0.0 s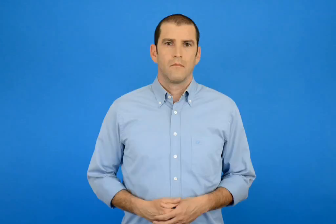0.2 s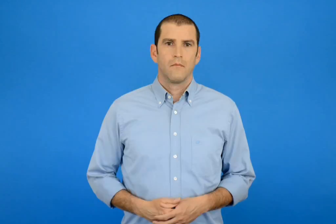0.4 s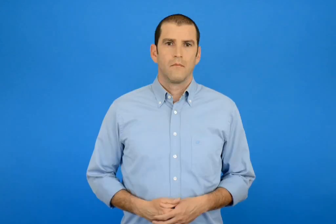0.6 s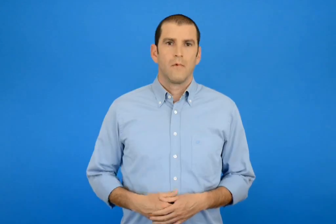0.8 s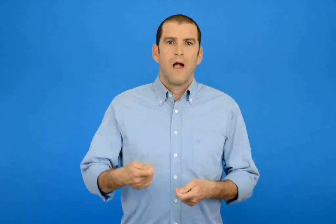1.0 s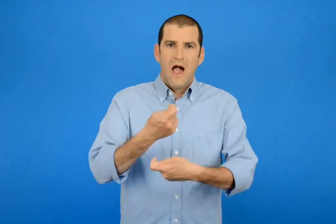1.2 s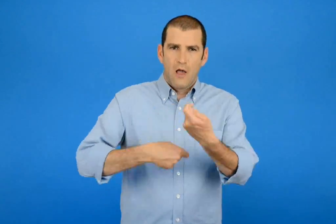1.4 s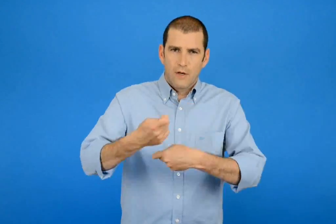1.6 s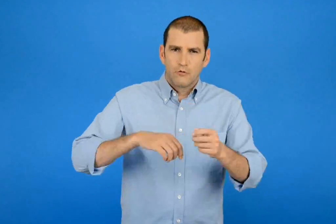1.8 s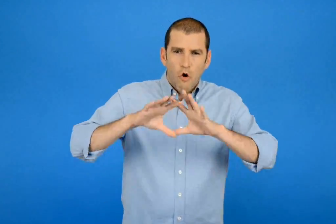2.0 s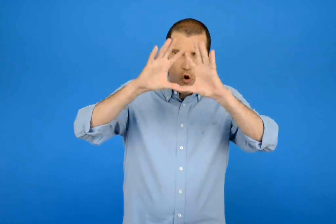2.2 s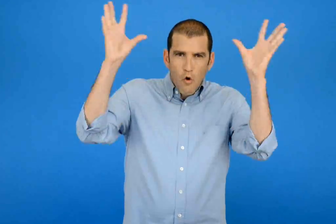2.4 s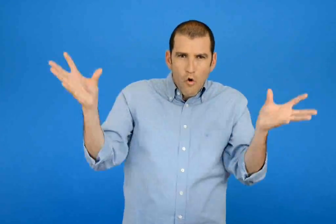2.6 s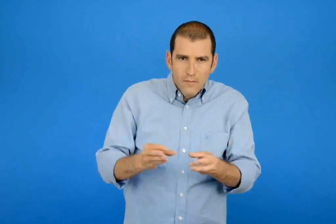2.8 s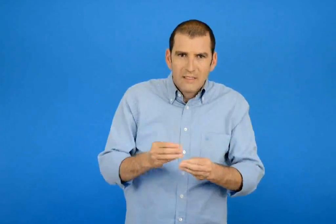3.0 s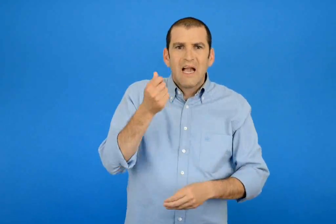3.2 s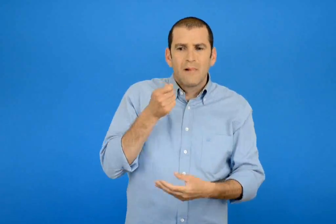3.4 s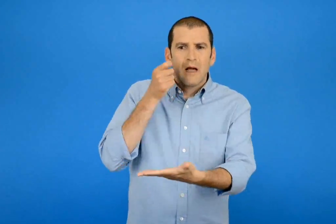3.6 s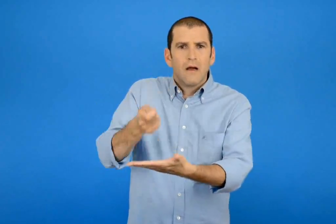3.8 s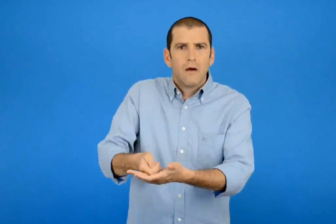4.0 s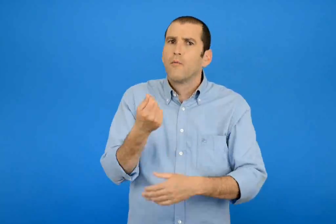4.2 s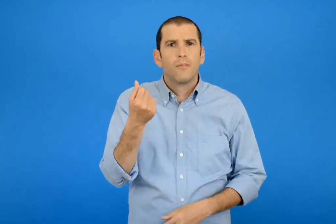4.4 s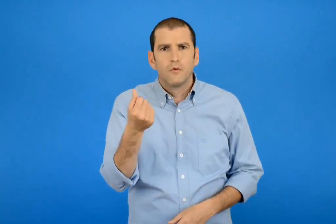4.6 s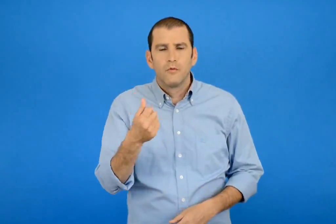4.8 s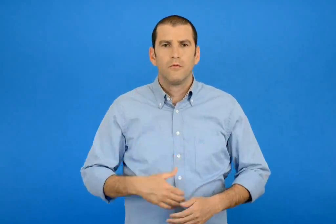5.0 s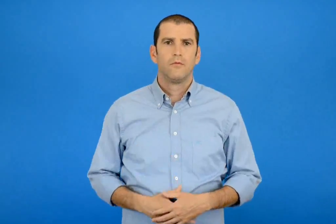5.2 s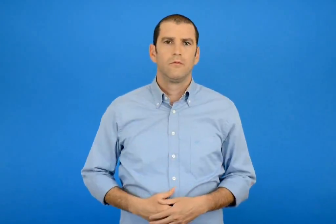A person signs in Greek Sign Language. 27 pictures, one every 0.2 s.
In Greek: πόσα χρήματα έδωσαν συνολικά για τις αγορές τους ;
